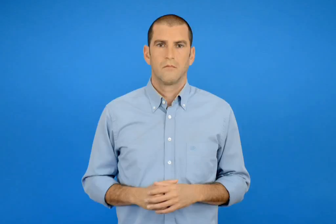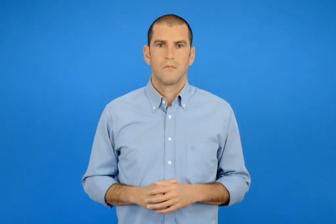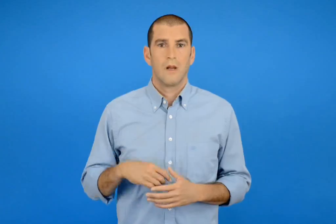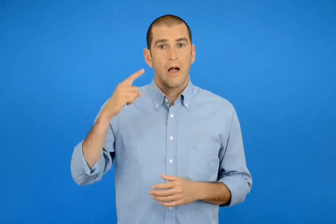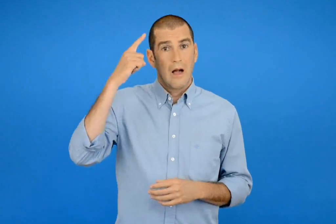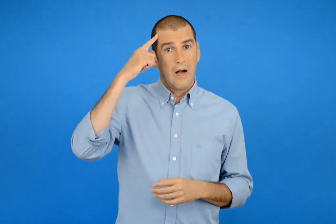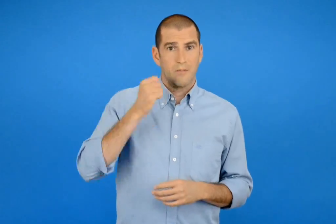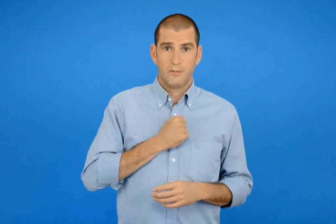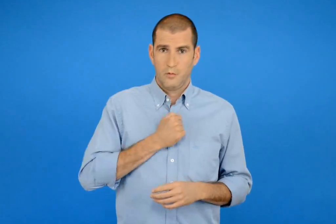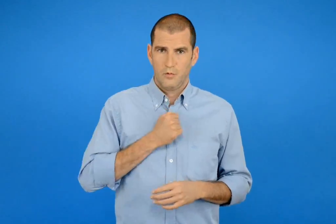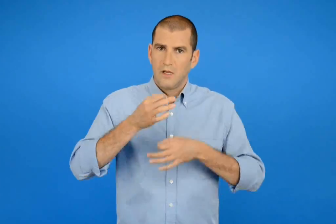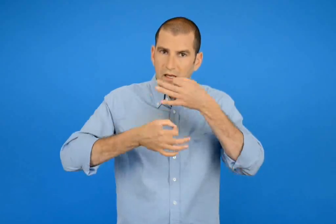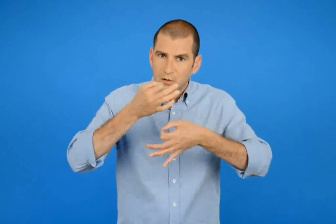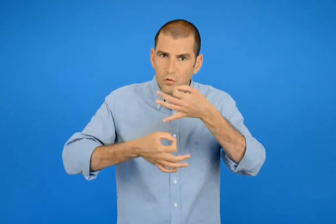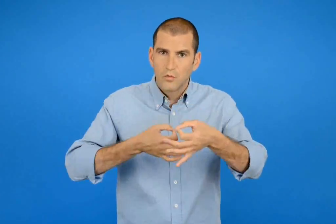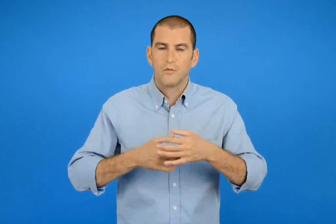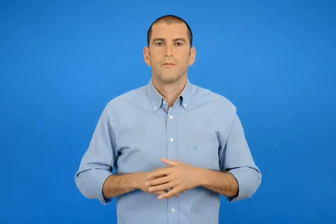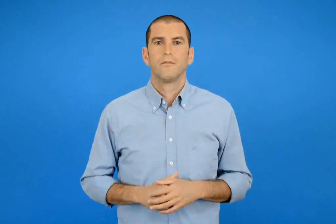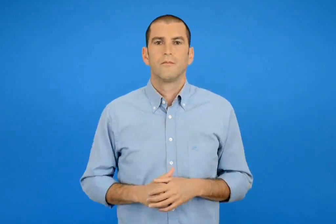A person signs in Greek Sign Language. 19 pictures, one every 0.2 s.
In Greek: εξηγώ την άποψη μου
